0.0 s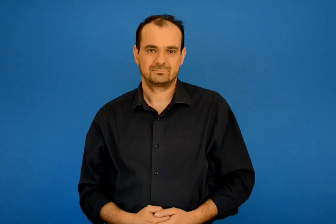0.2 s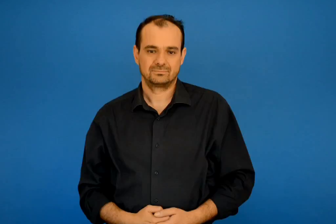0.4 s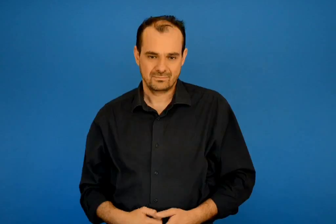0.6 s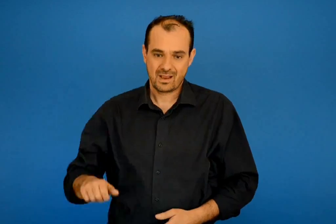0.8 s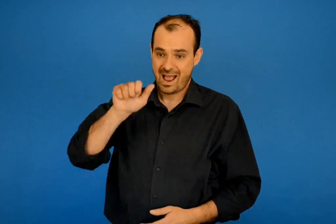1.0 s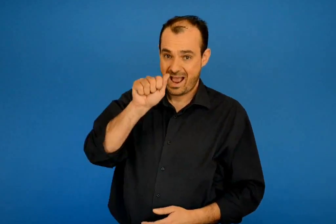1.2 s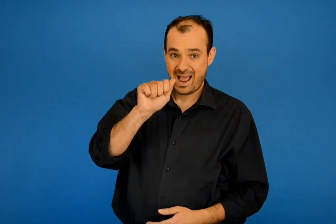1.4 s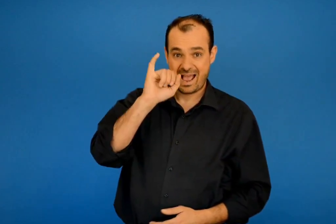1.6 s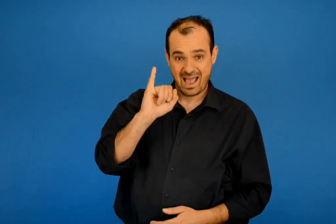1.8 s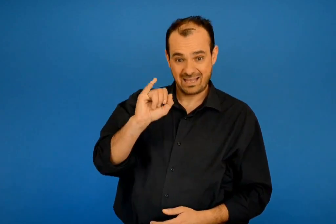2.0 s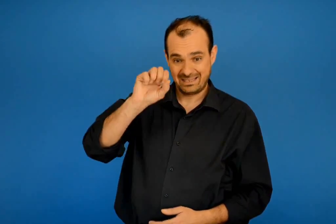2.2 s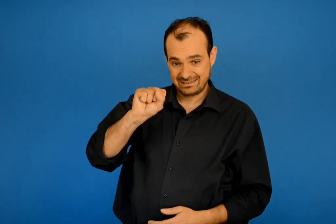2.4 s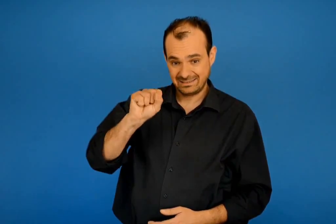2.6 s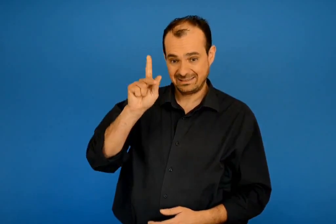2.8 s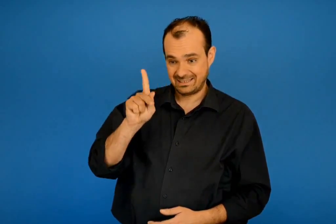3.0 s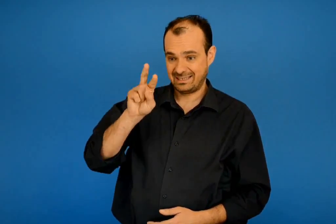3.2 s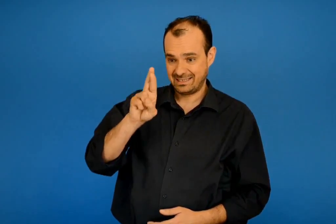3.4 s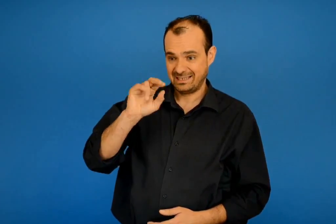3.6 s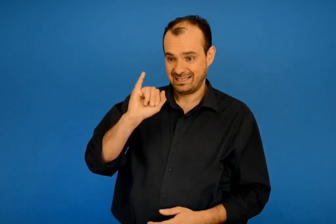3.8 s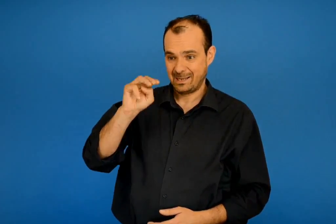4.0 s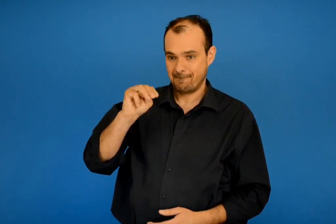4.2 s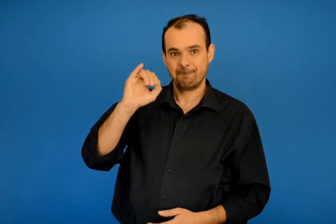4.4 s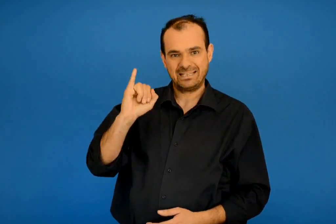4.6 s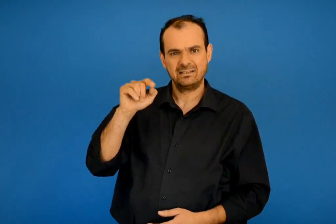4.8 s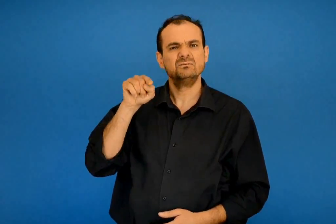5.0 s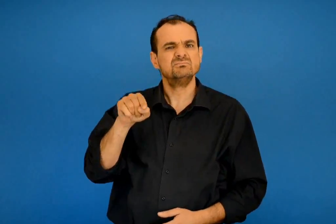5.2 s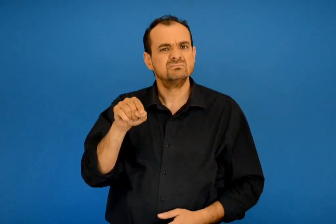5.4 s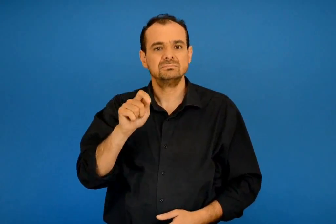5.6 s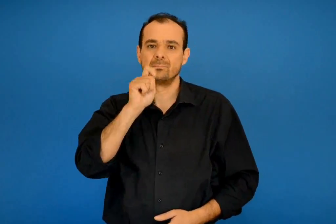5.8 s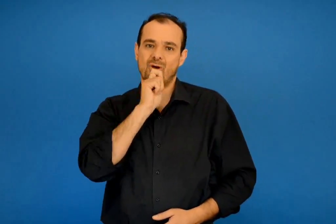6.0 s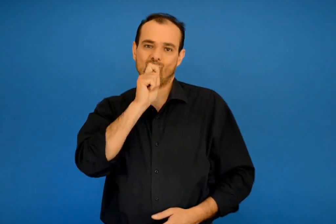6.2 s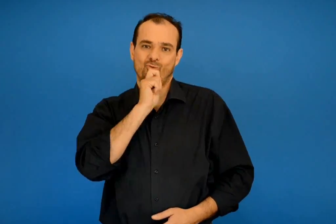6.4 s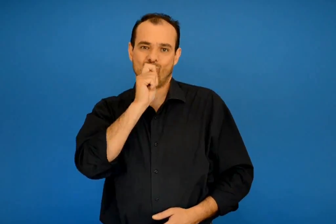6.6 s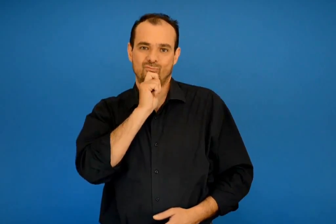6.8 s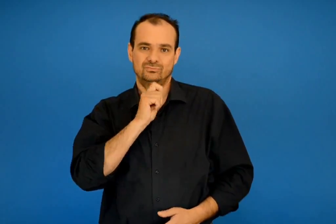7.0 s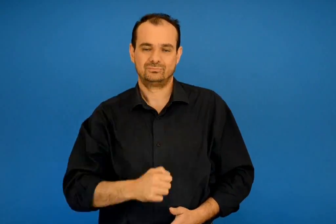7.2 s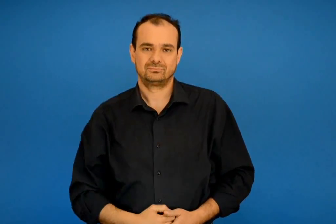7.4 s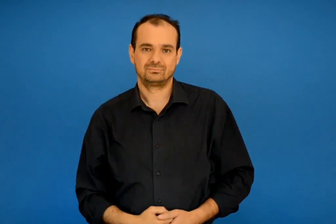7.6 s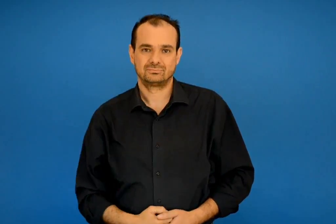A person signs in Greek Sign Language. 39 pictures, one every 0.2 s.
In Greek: αϊσκριμι παγωτό
